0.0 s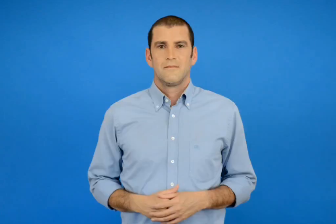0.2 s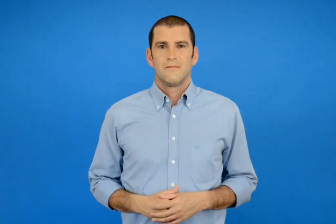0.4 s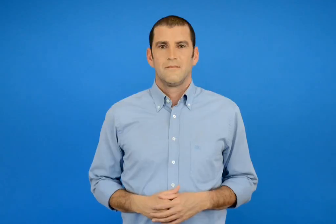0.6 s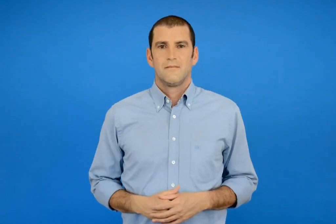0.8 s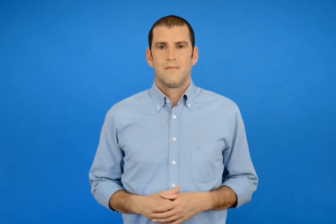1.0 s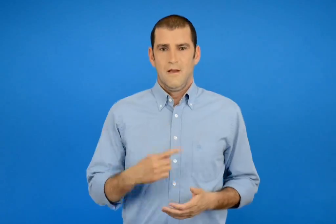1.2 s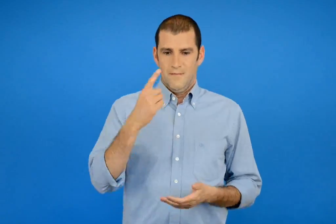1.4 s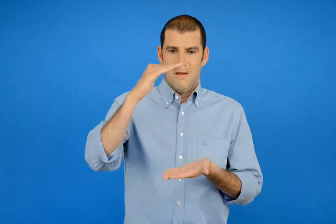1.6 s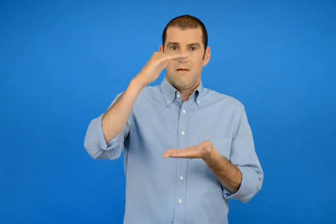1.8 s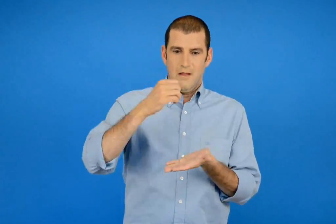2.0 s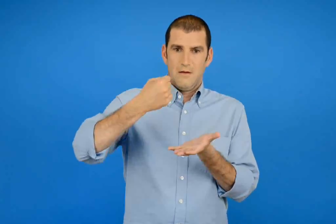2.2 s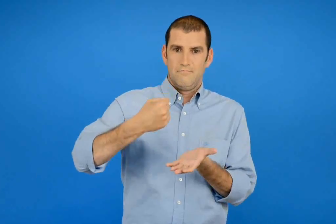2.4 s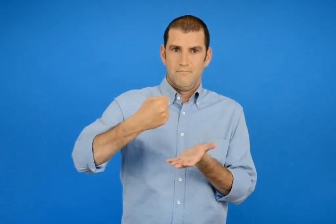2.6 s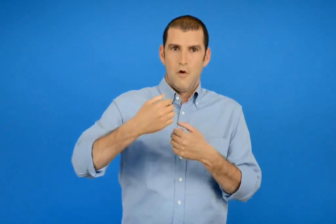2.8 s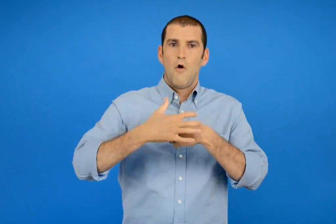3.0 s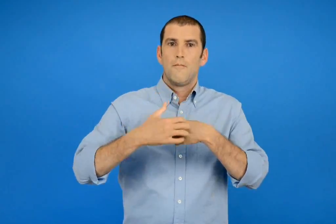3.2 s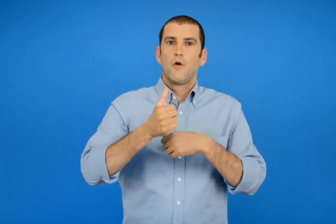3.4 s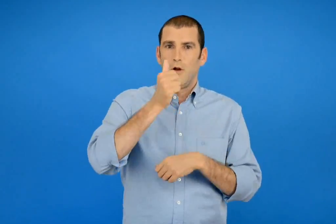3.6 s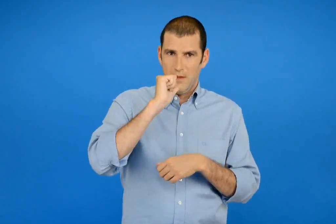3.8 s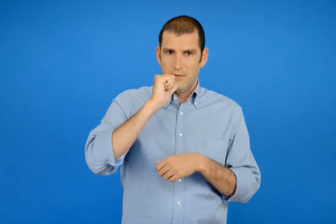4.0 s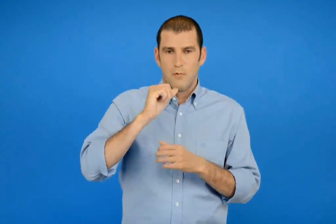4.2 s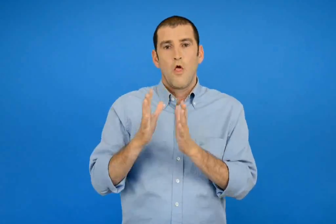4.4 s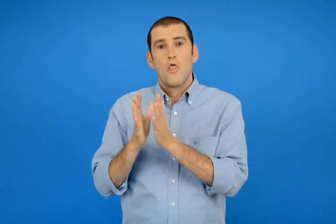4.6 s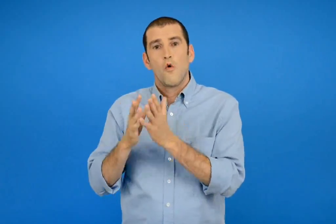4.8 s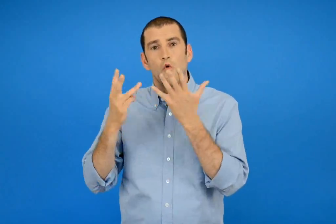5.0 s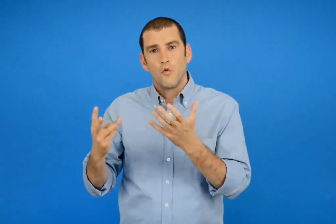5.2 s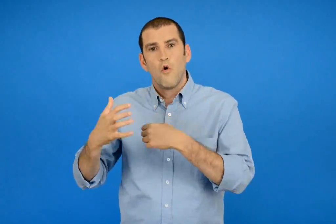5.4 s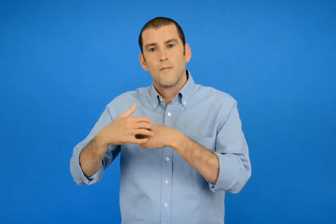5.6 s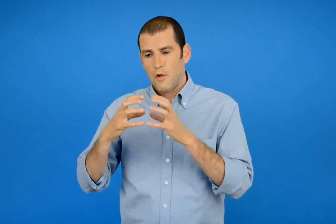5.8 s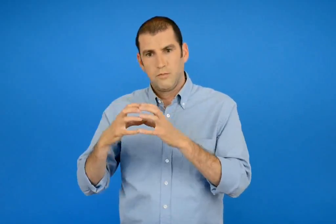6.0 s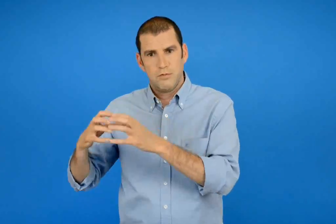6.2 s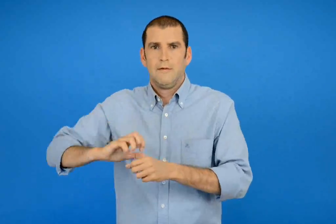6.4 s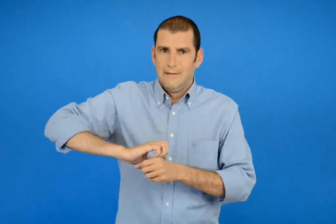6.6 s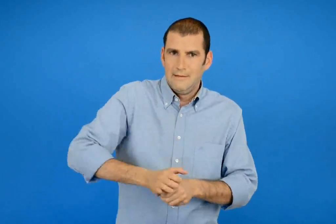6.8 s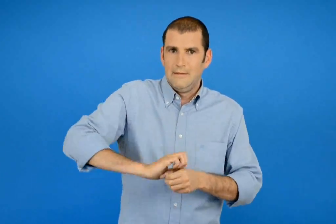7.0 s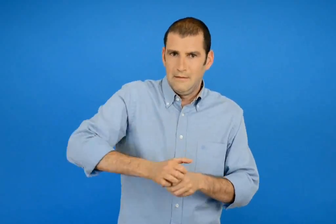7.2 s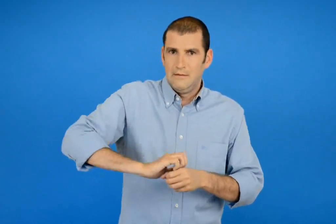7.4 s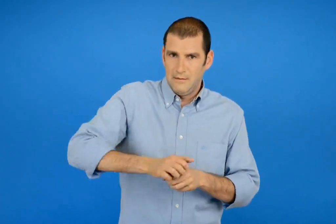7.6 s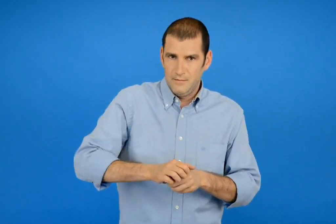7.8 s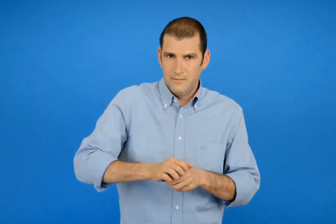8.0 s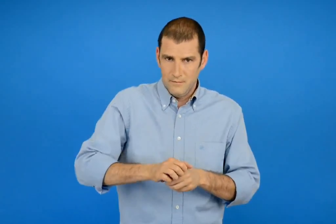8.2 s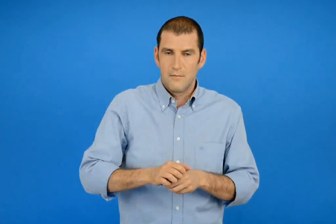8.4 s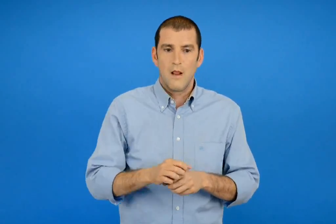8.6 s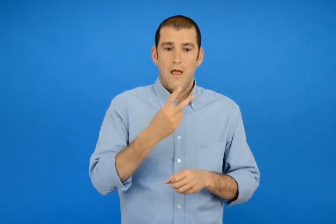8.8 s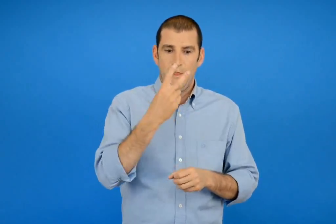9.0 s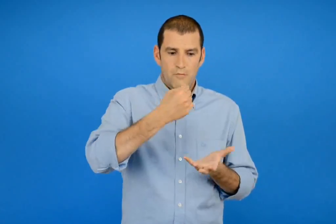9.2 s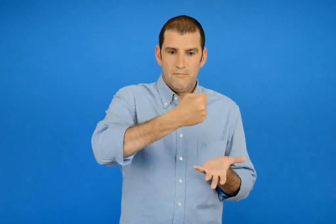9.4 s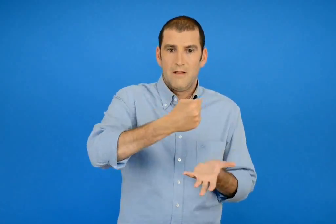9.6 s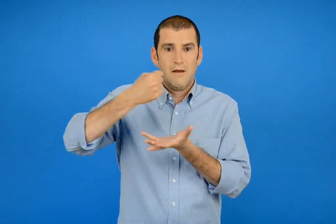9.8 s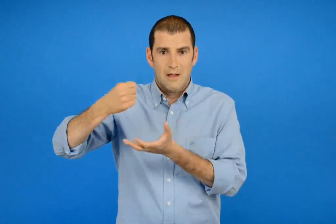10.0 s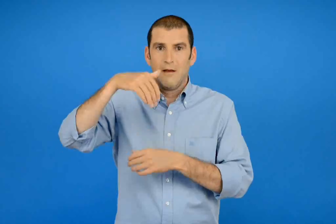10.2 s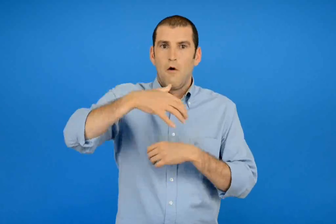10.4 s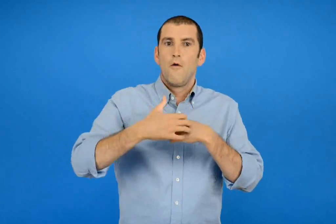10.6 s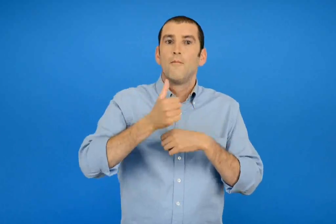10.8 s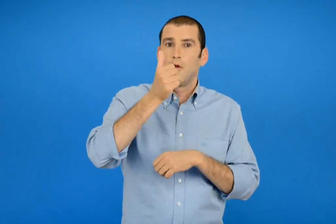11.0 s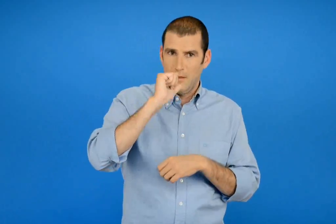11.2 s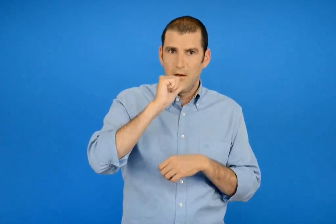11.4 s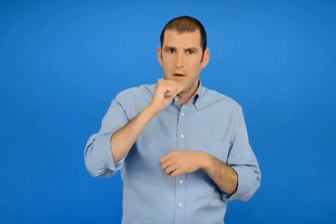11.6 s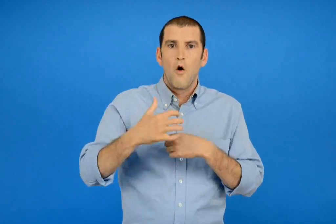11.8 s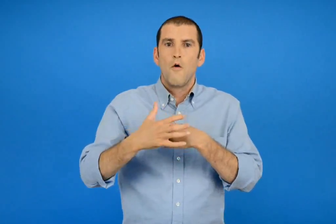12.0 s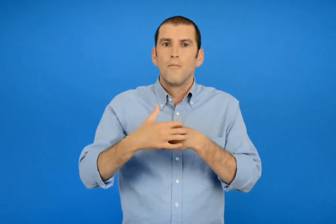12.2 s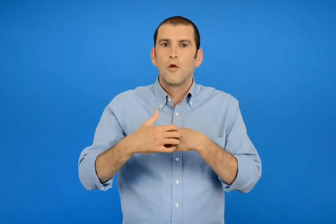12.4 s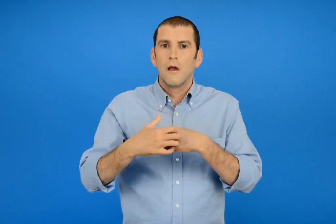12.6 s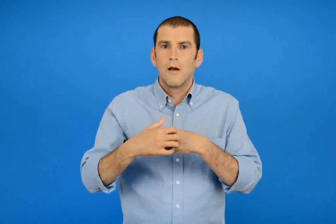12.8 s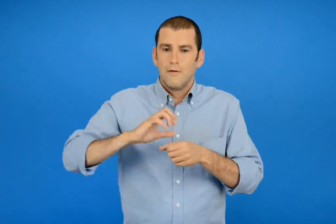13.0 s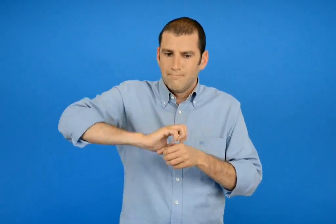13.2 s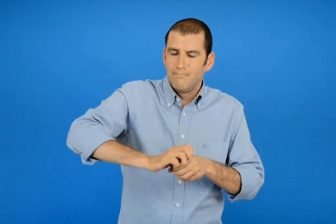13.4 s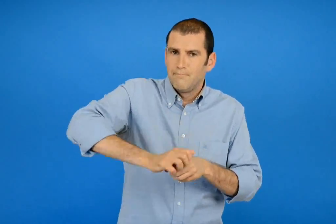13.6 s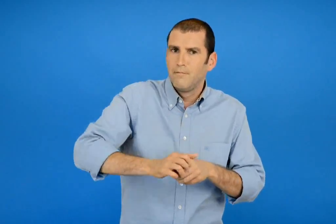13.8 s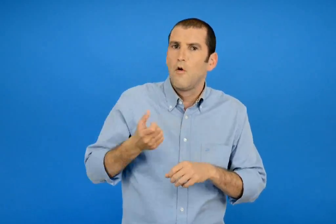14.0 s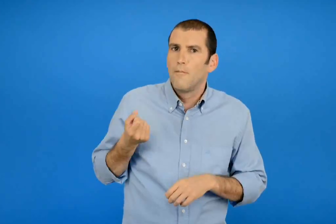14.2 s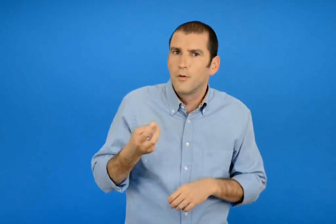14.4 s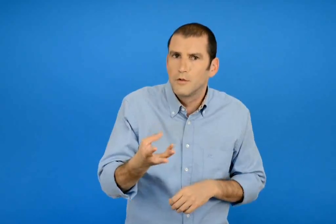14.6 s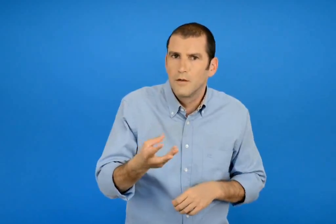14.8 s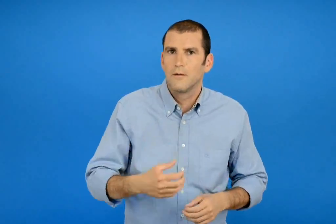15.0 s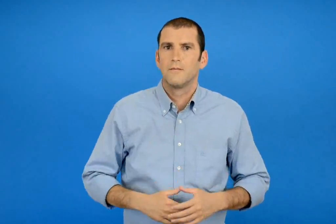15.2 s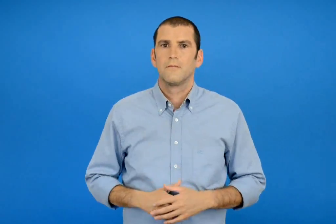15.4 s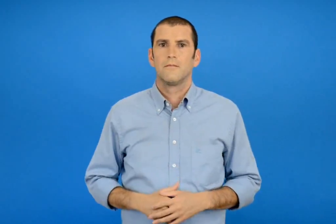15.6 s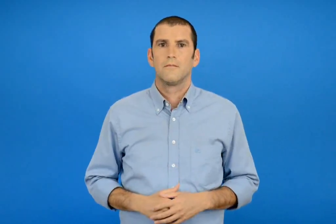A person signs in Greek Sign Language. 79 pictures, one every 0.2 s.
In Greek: για να φτιάξουμε 1 κανατά πορτοκαλάδα στύψαμε 18 πορτοκαλιά πόσα πορτοκαλιά θα στύψουμε για να φτιάξουμε 2 κανάτες πορτοκαλάδα ;
